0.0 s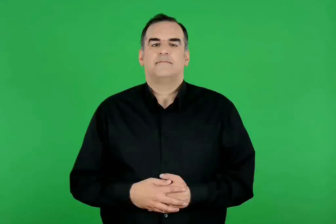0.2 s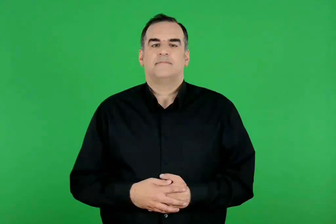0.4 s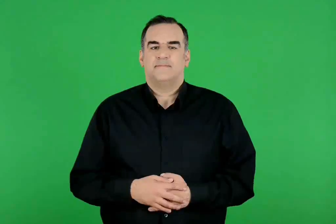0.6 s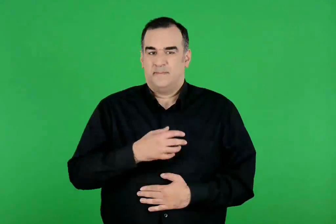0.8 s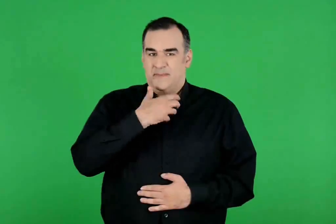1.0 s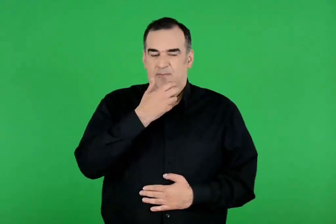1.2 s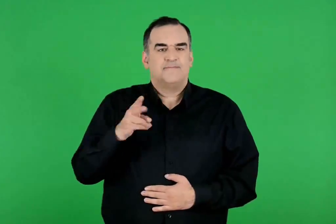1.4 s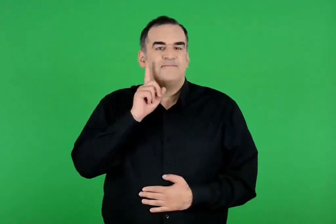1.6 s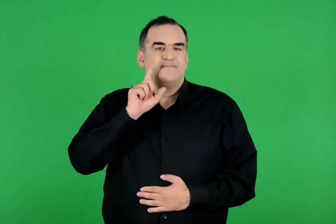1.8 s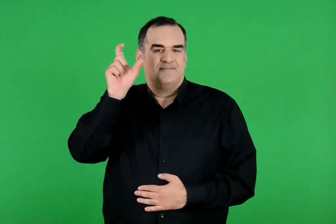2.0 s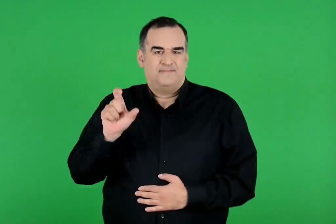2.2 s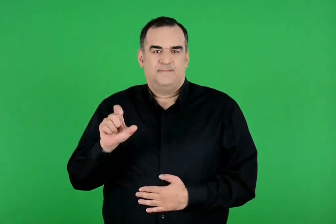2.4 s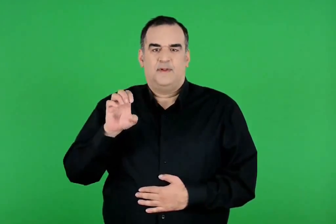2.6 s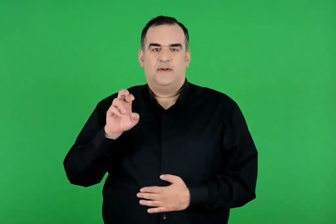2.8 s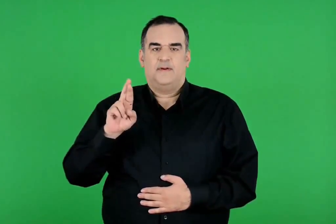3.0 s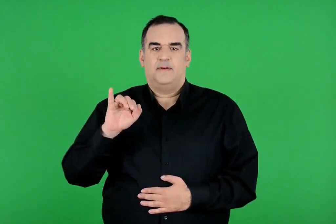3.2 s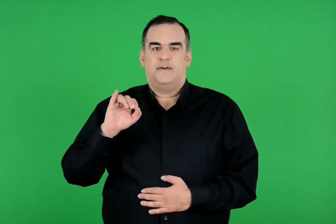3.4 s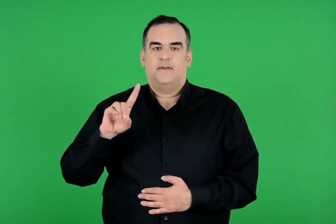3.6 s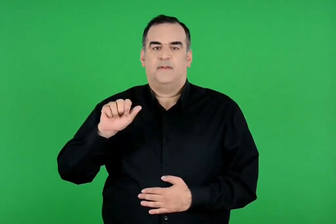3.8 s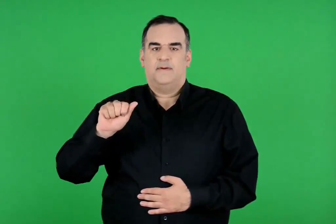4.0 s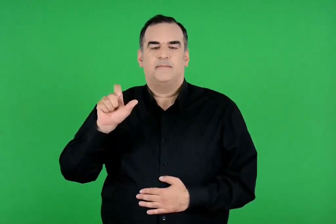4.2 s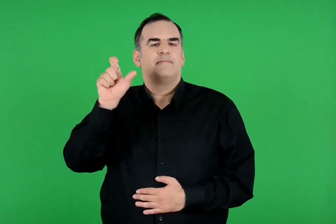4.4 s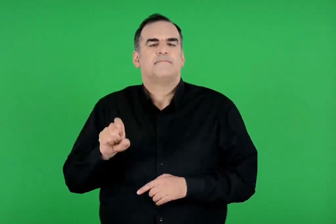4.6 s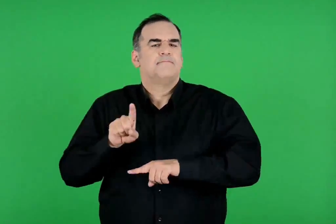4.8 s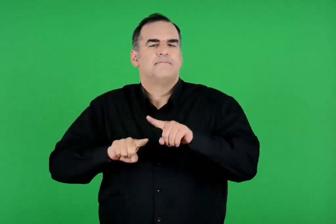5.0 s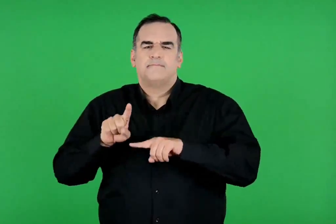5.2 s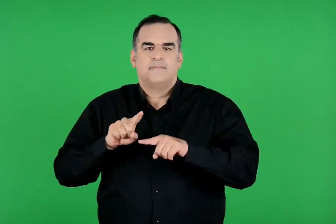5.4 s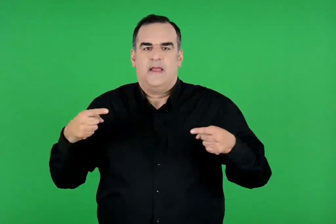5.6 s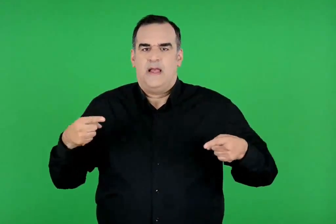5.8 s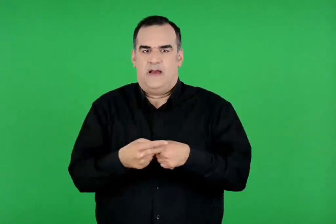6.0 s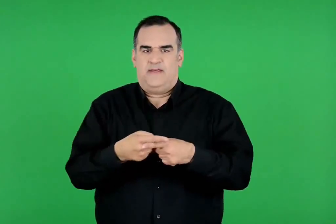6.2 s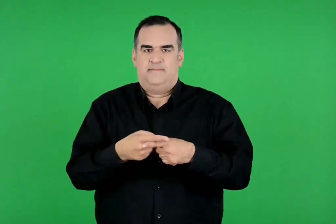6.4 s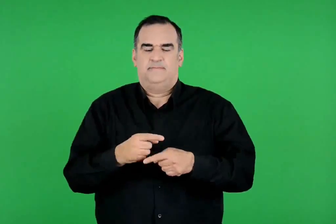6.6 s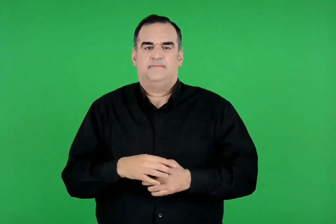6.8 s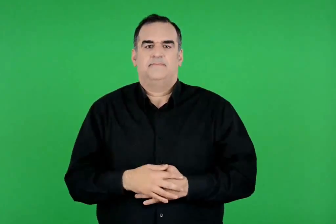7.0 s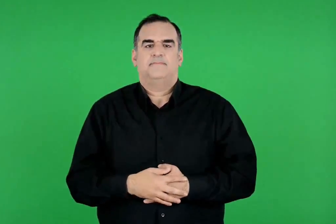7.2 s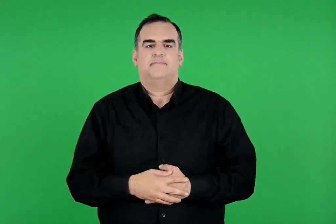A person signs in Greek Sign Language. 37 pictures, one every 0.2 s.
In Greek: το μήλο της έριδας
